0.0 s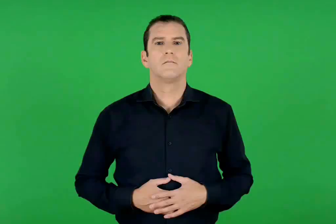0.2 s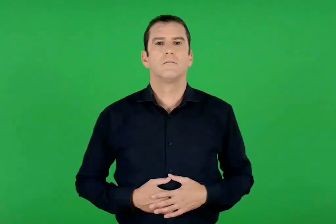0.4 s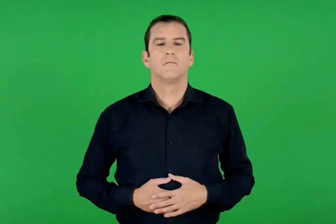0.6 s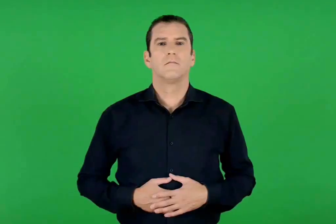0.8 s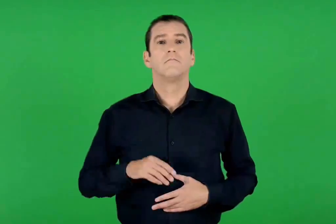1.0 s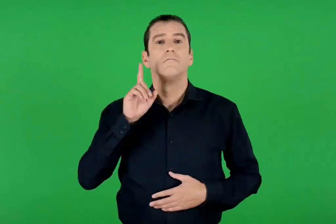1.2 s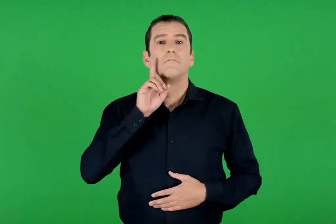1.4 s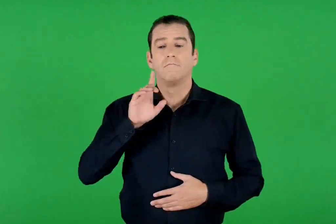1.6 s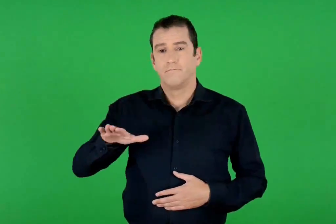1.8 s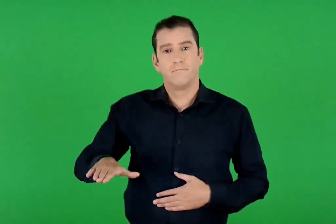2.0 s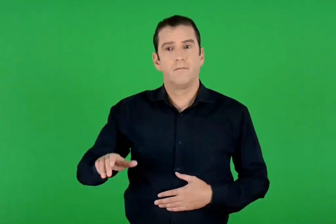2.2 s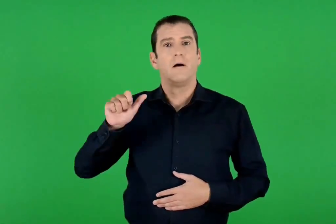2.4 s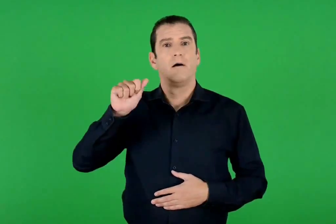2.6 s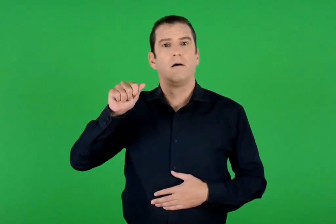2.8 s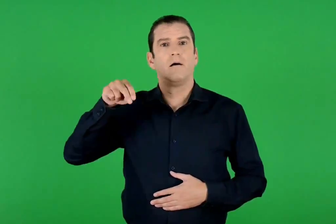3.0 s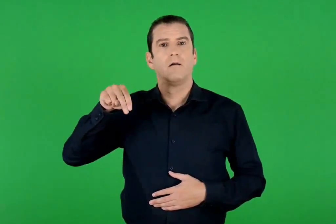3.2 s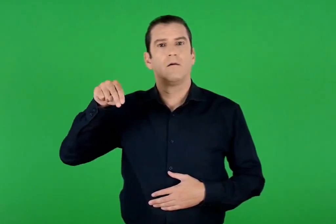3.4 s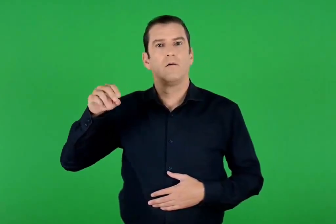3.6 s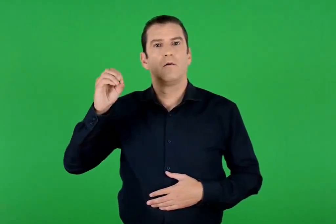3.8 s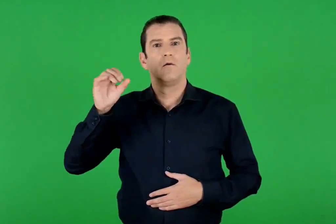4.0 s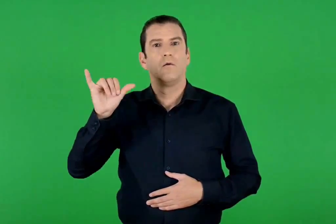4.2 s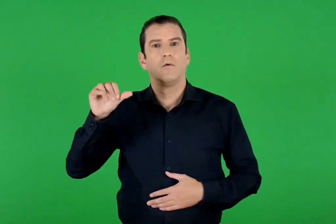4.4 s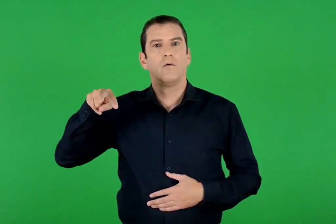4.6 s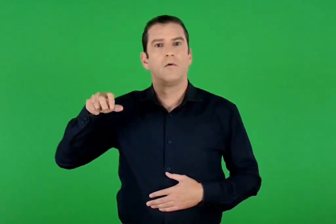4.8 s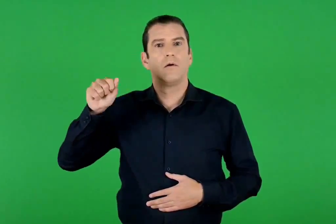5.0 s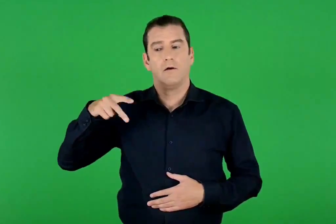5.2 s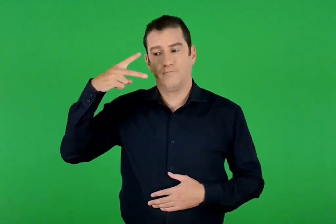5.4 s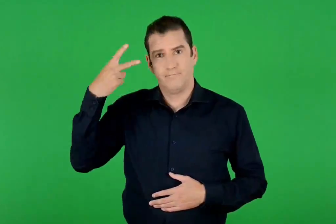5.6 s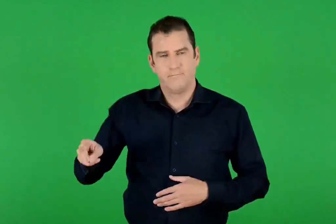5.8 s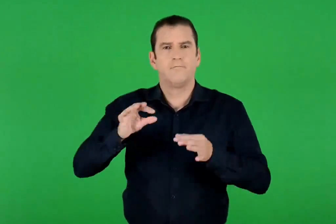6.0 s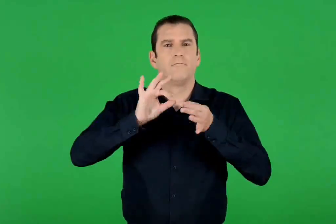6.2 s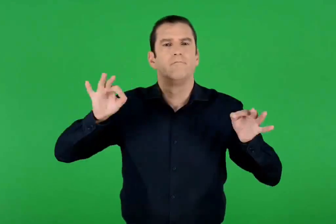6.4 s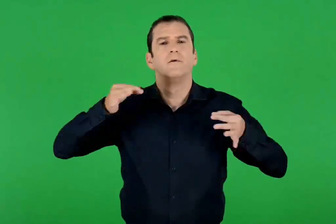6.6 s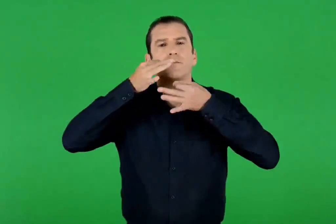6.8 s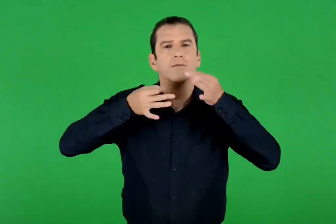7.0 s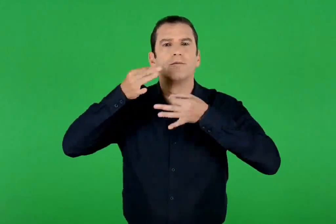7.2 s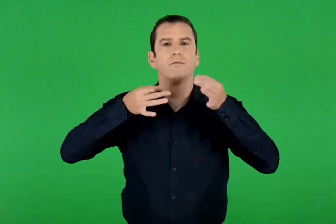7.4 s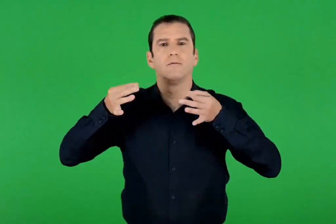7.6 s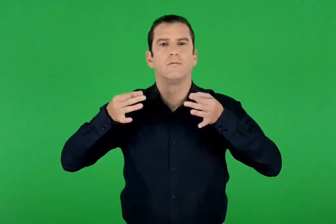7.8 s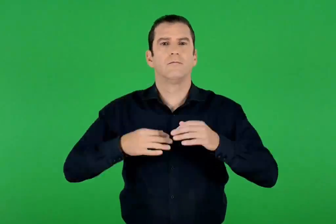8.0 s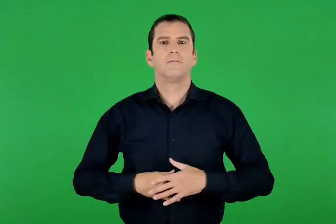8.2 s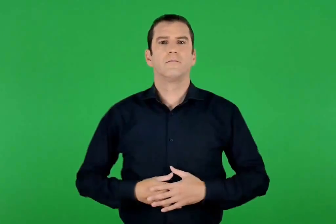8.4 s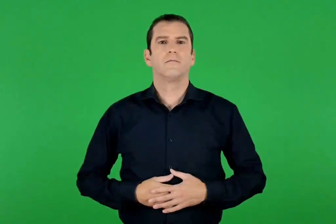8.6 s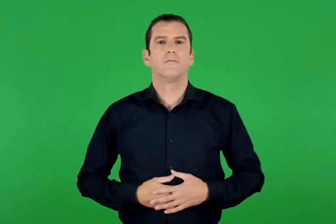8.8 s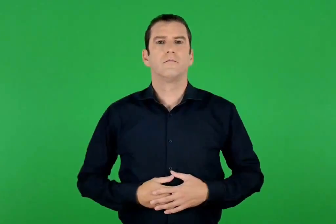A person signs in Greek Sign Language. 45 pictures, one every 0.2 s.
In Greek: από τις διηγήσεις της αννούλας
